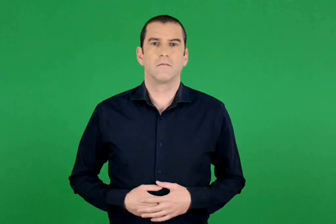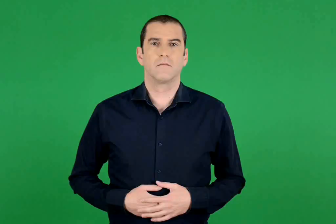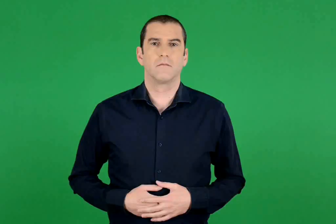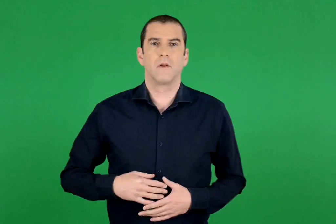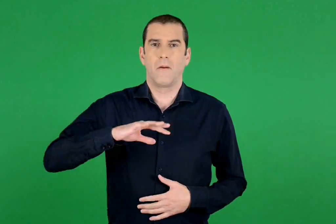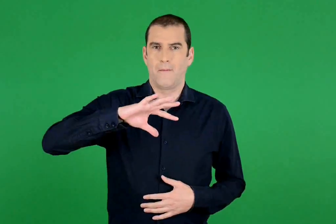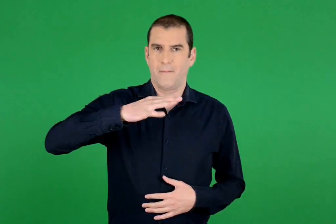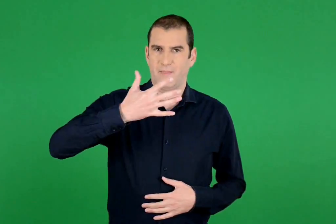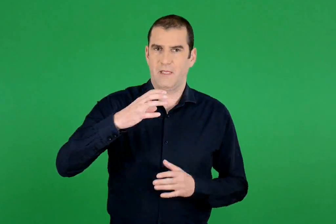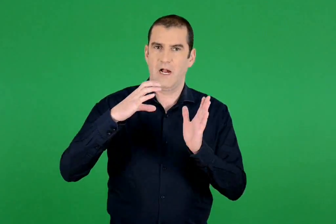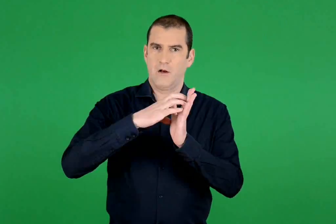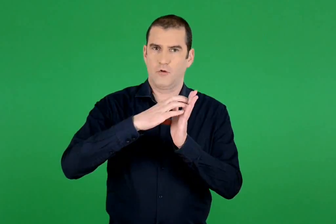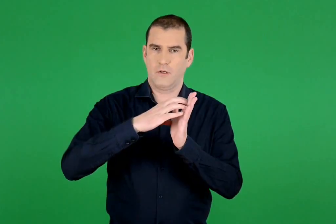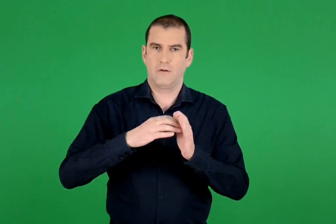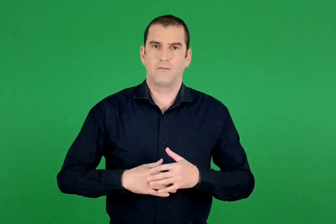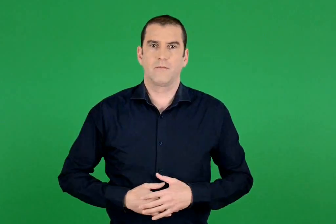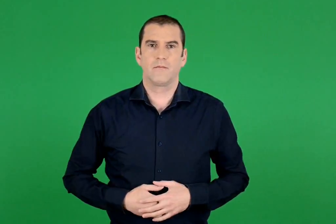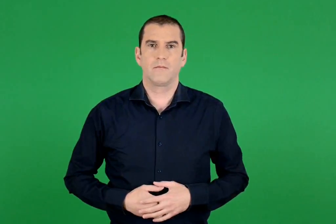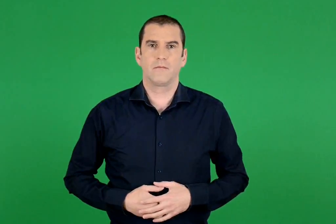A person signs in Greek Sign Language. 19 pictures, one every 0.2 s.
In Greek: 5η ενότητα
